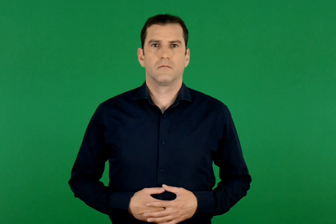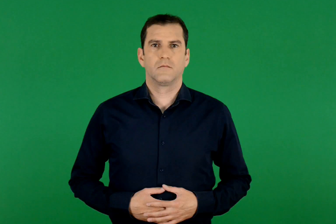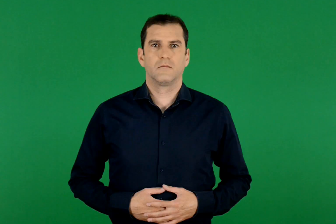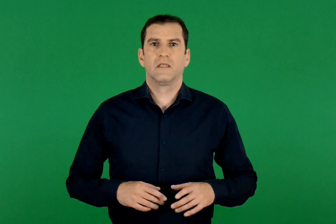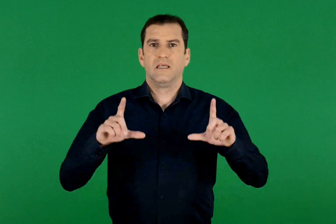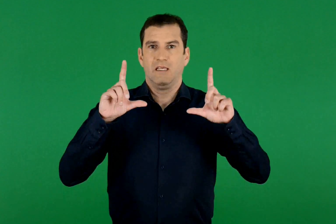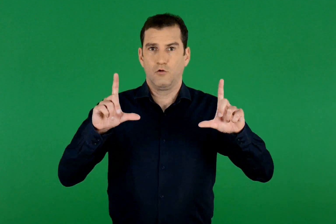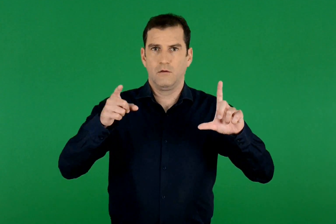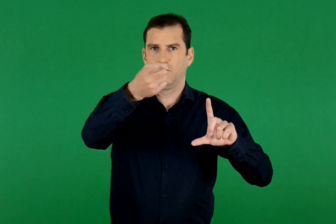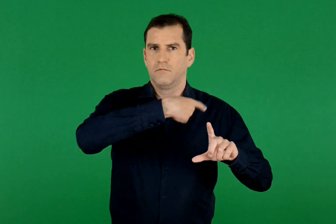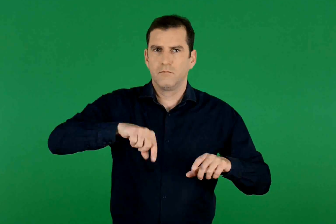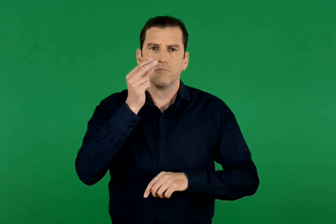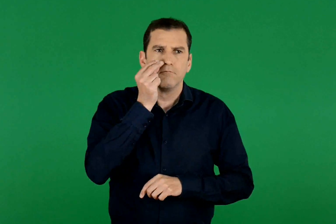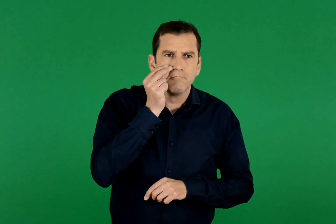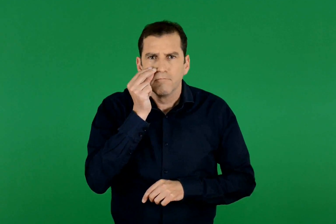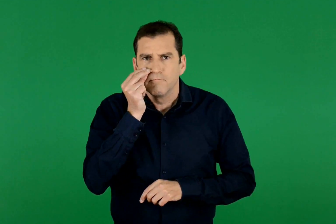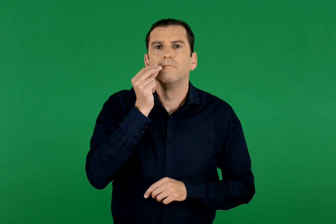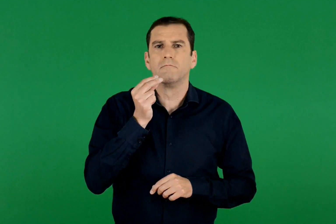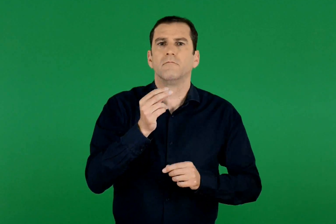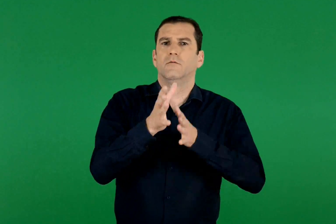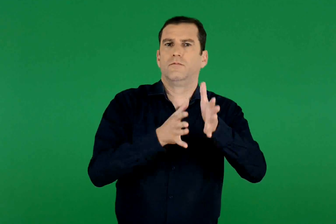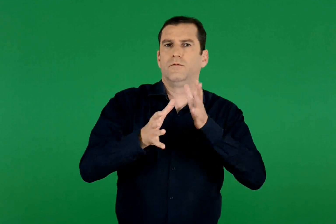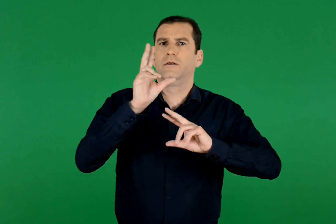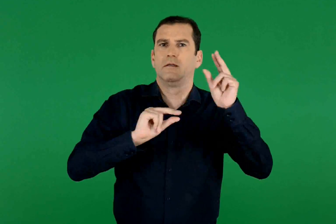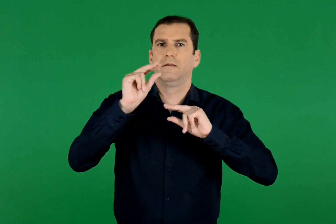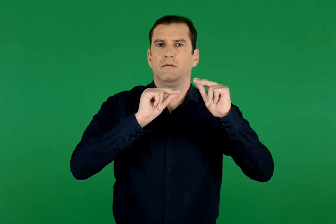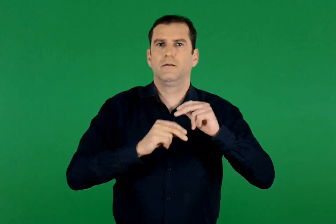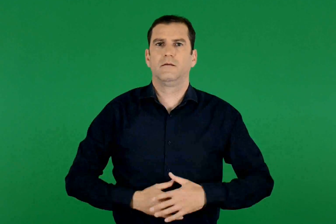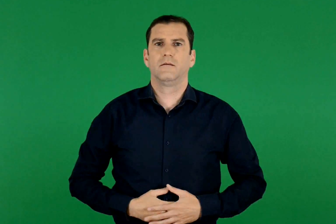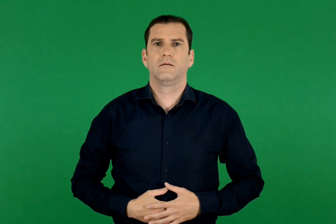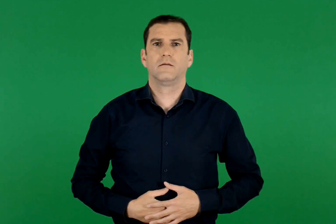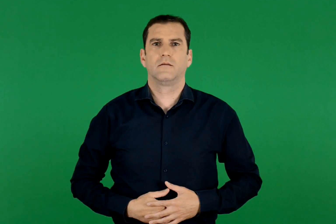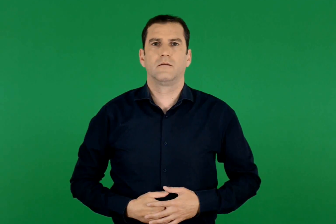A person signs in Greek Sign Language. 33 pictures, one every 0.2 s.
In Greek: παρατηρούμε την εικόνα και συζητάμε:
